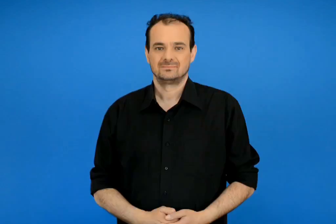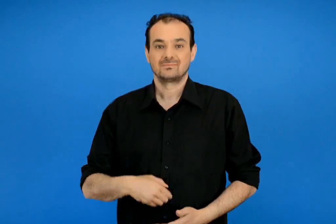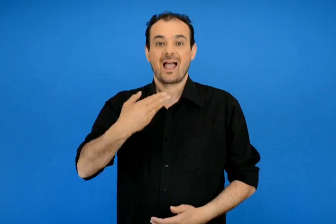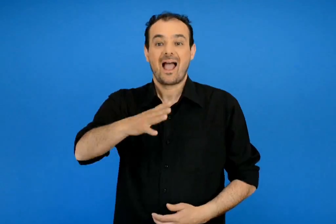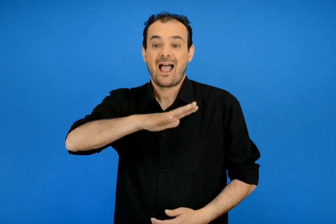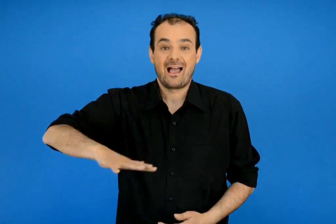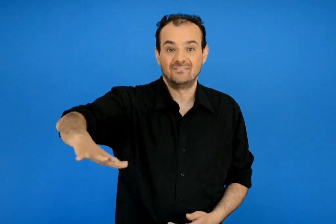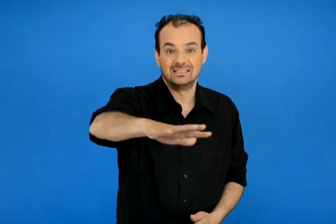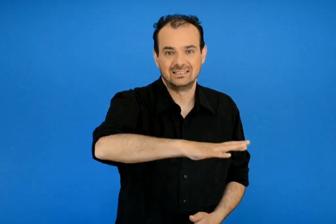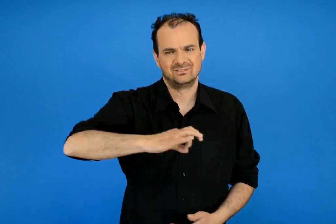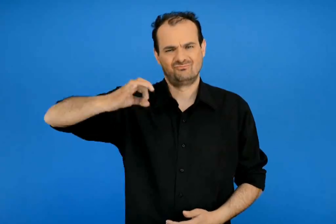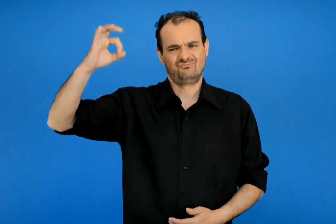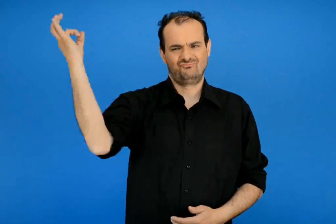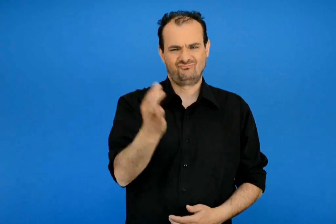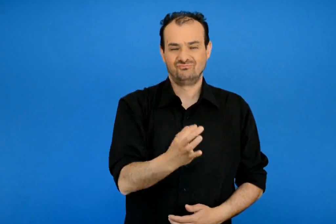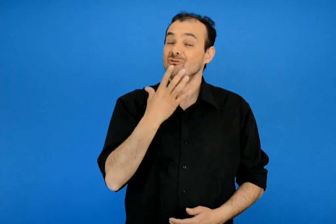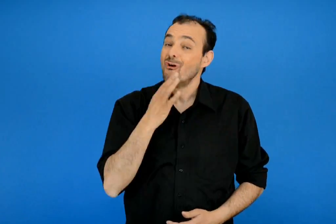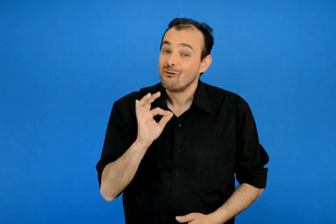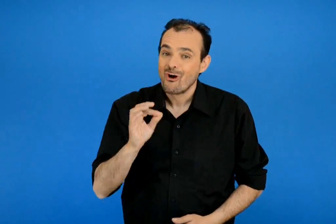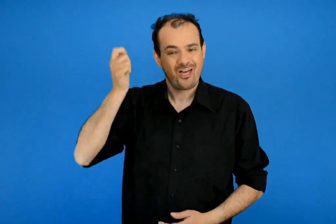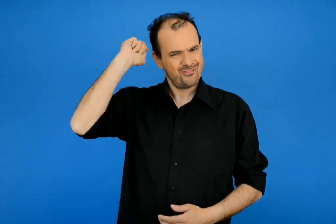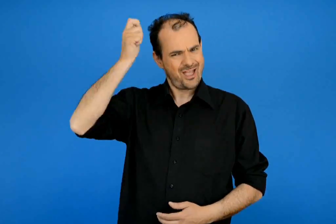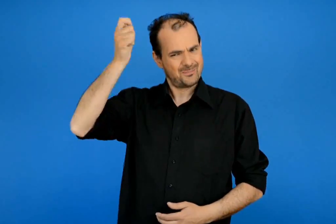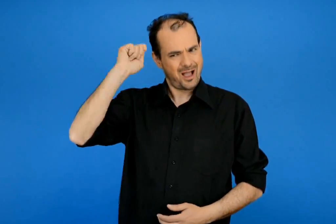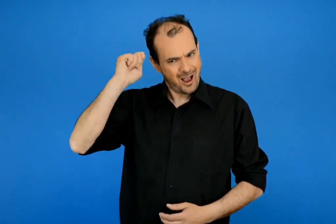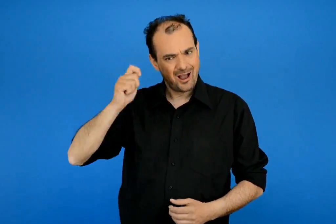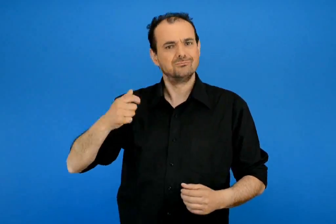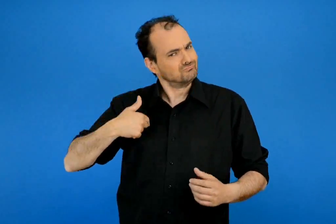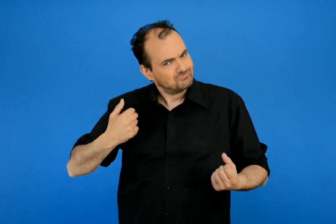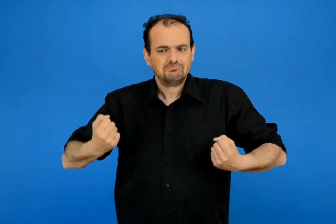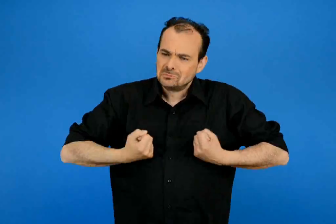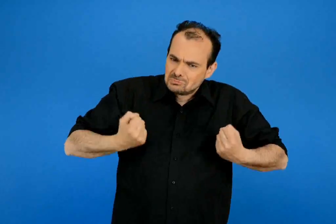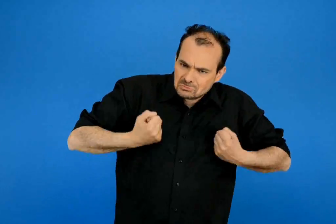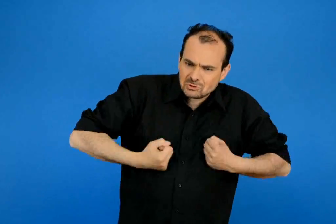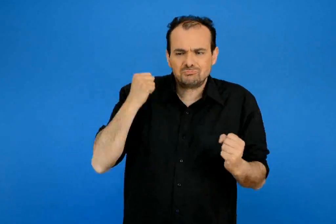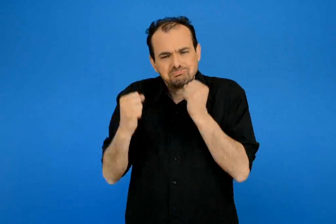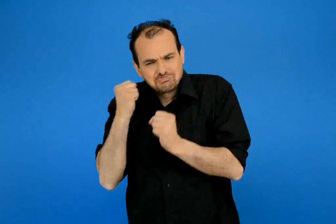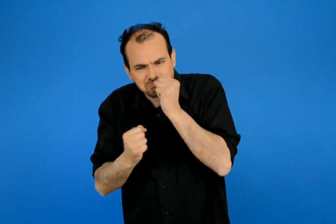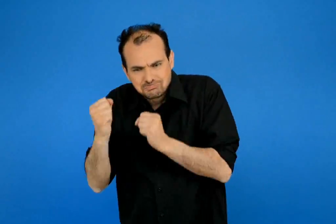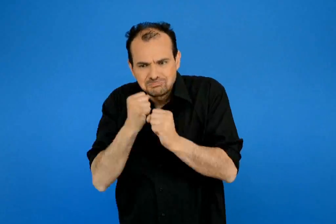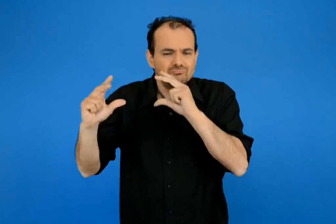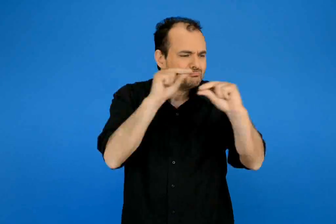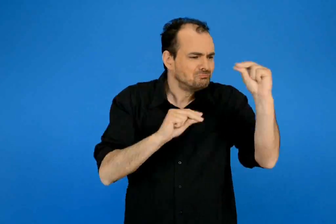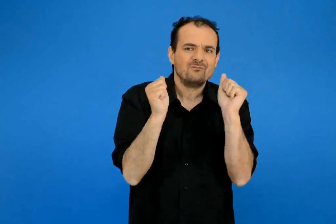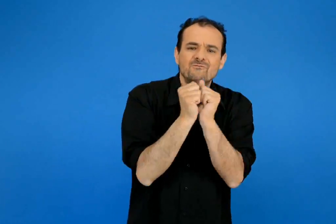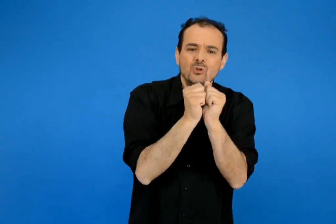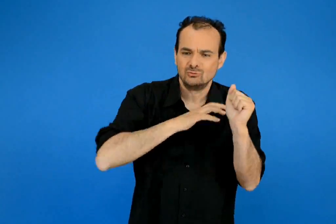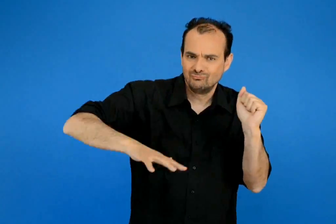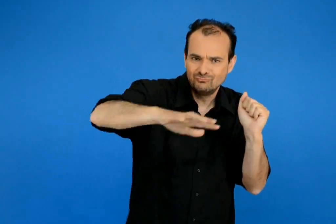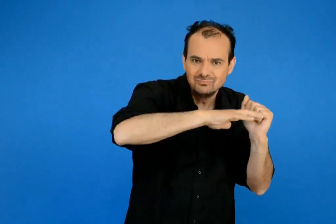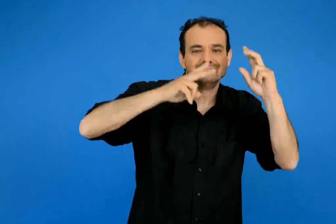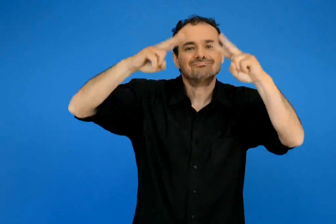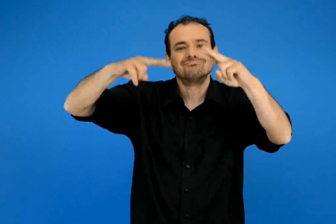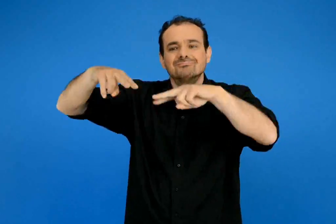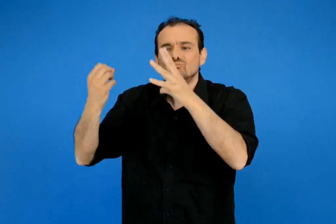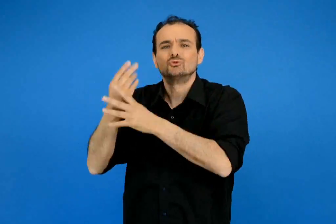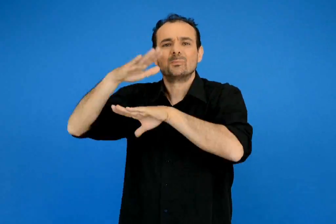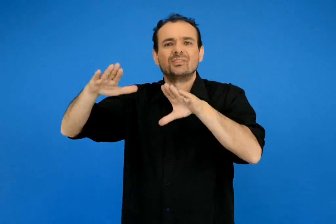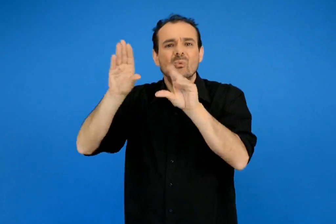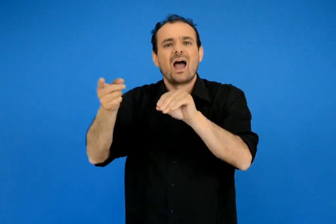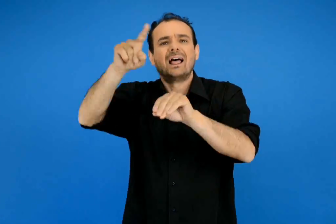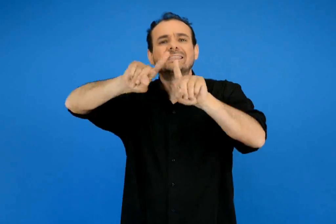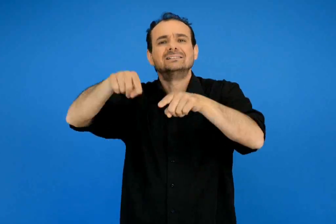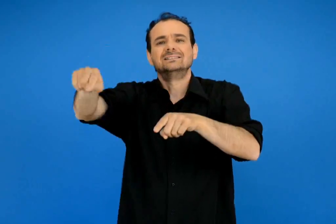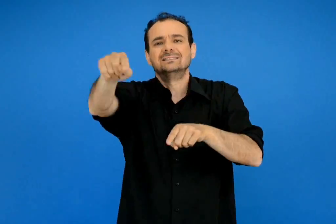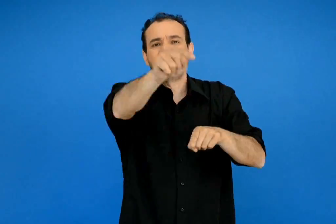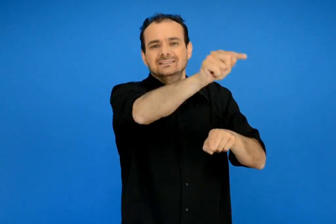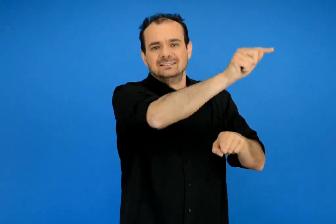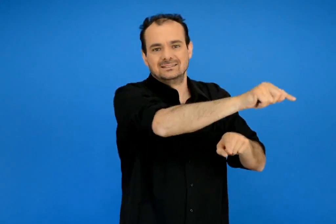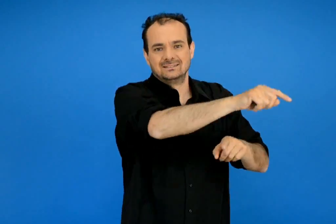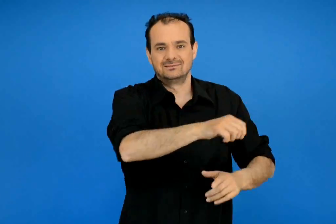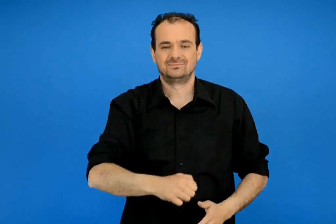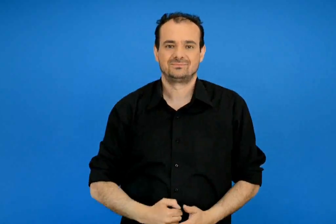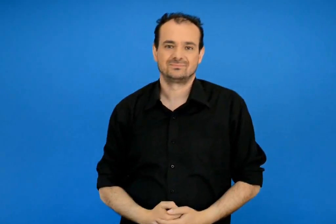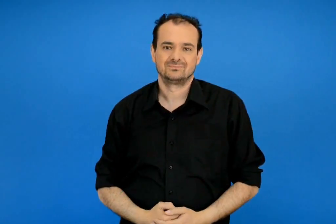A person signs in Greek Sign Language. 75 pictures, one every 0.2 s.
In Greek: η αυλή είναι ωραία γιατί στο διάλειμμα μπορώ να τρέχω να παίζω να συζητώ με τους φίλους μου άλλα και να γνωρίζω παιδιά από άλλες τάξεις
